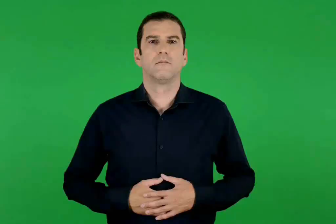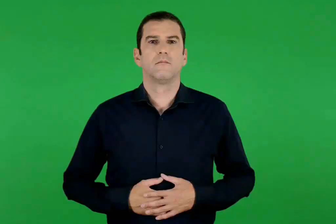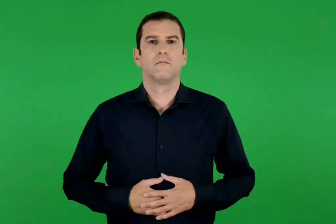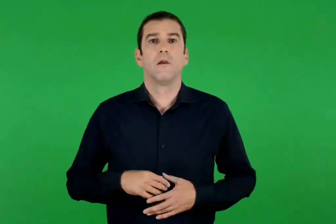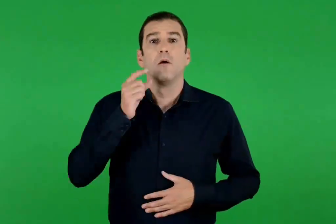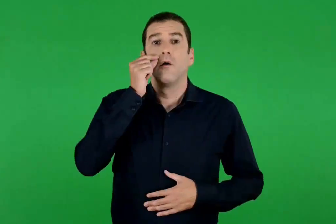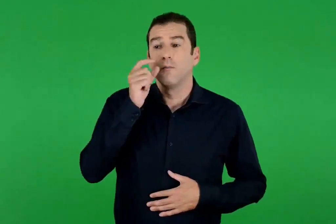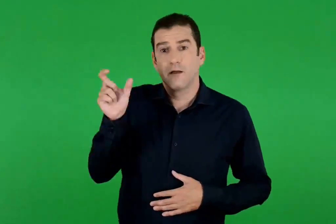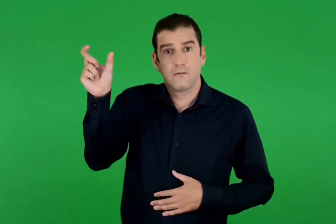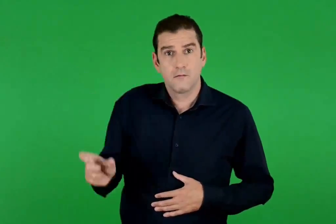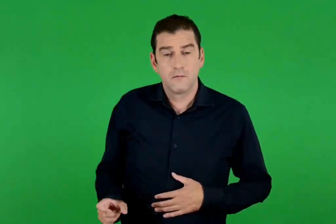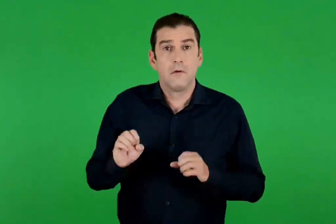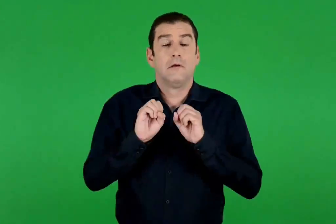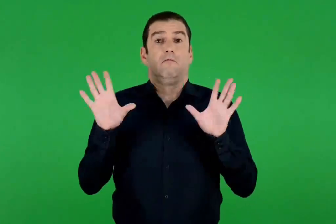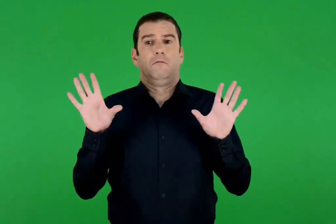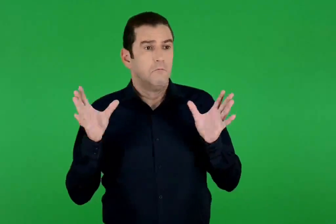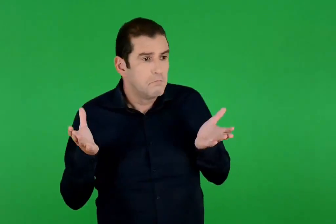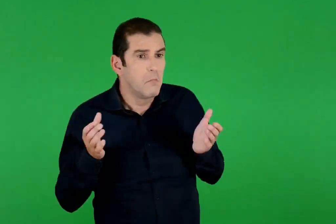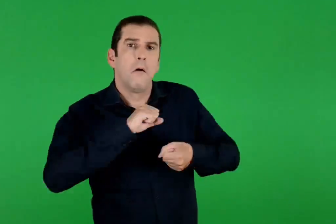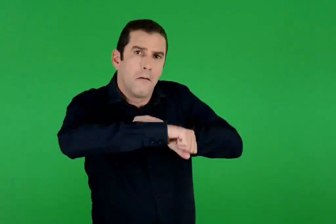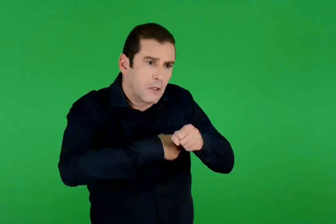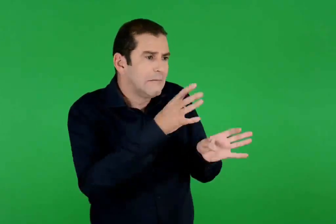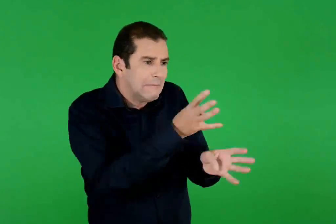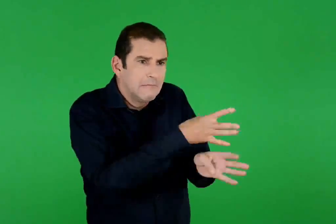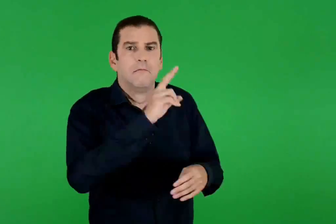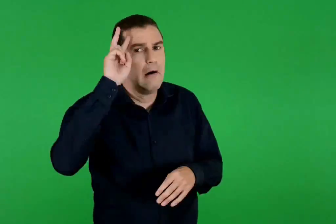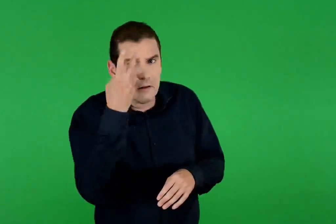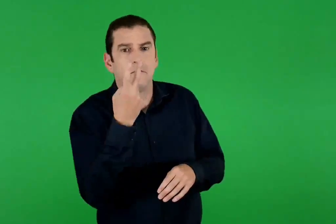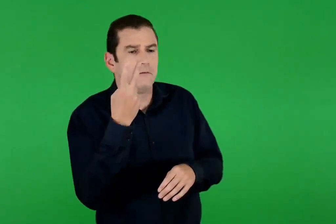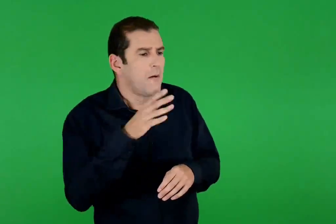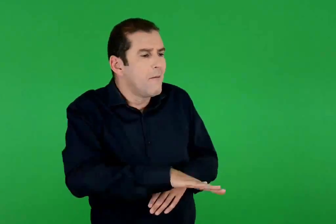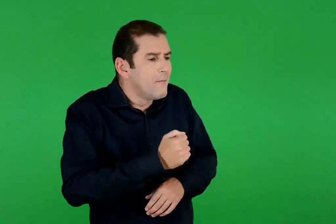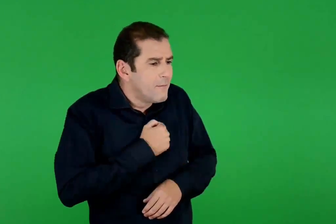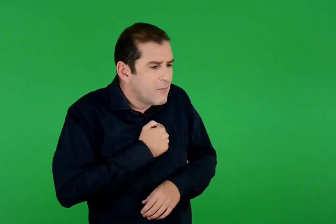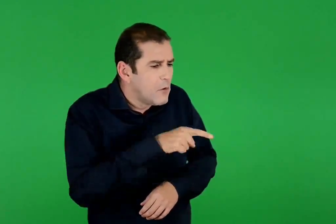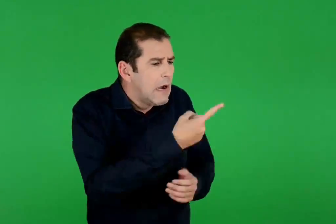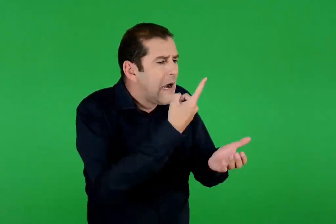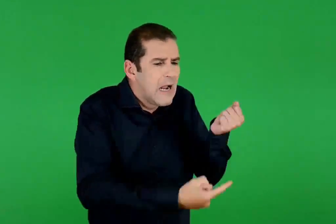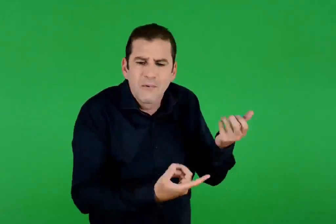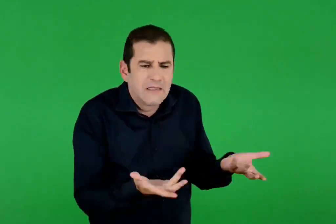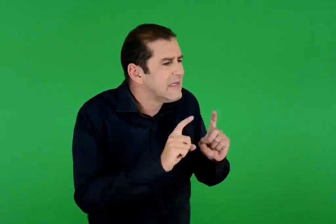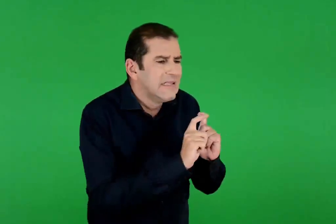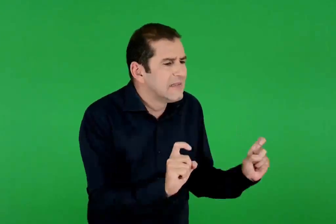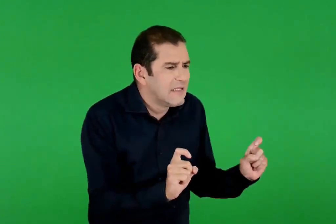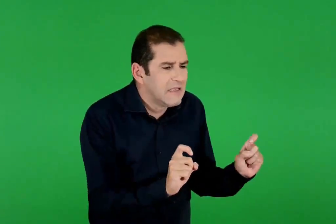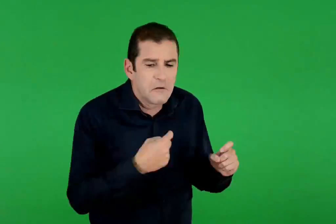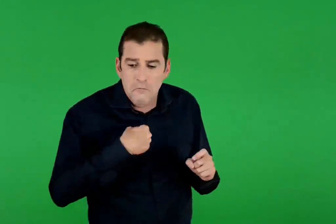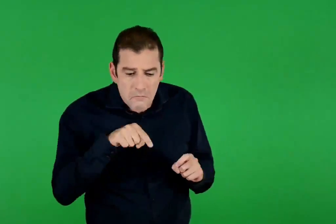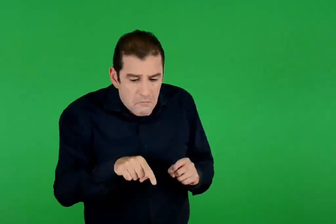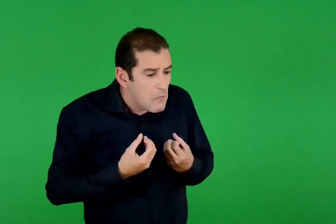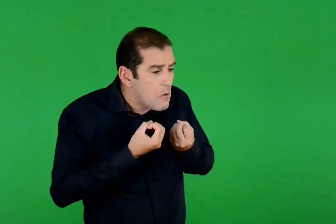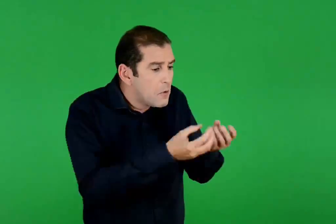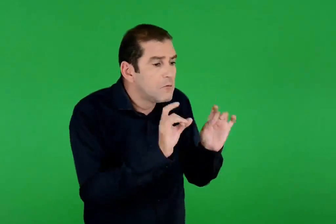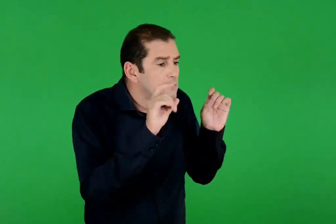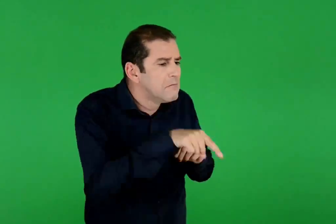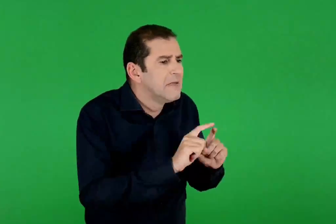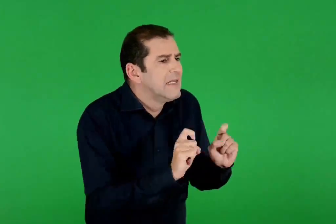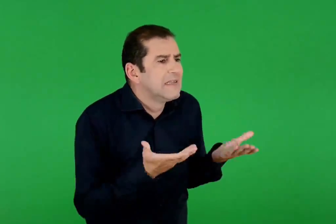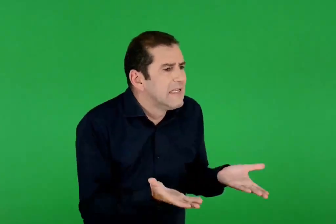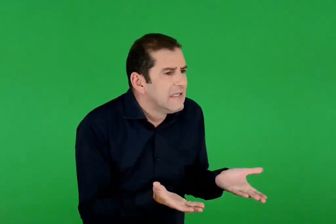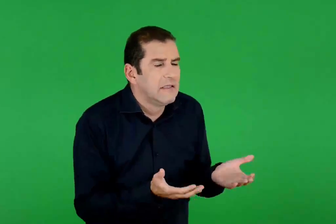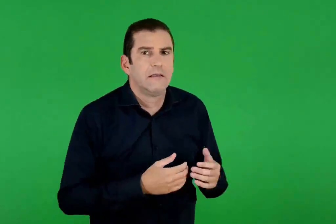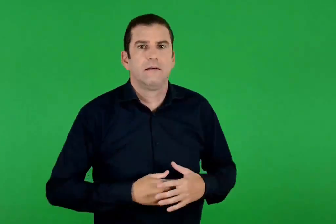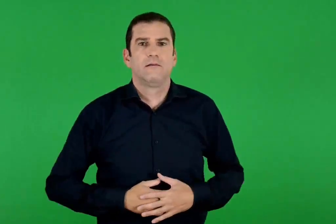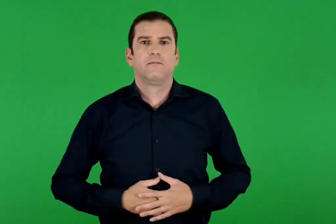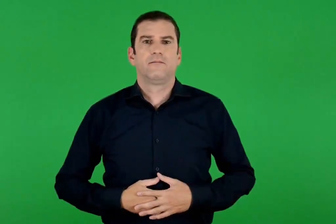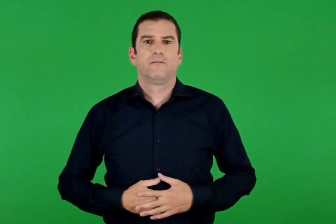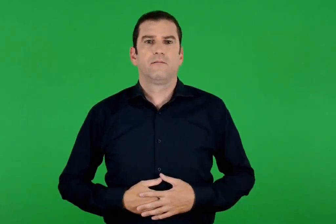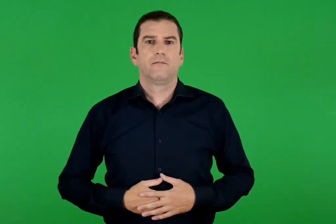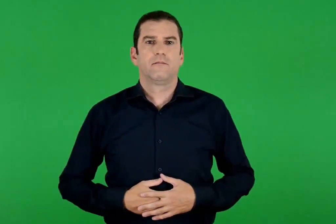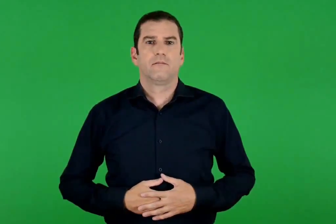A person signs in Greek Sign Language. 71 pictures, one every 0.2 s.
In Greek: ξαφνιασμένος ο πατέρας προσπαθεί να τον μεταπείσει τι σου λείπει , παιδί μου ; τι είναι εκείνο που δε σου το προσφέρω ;
